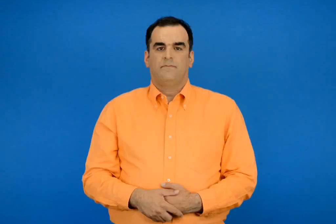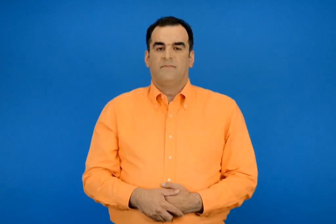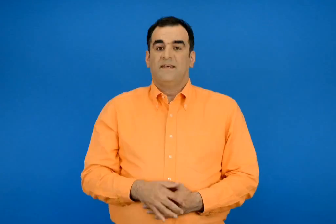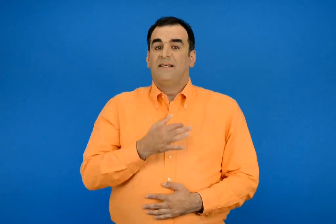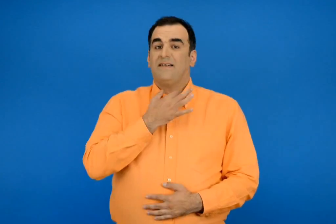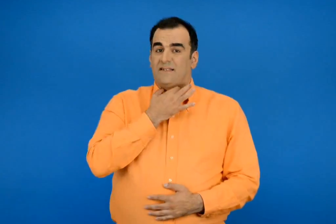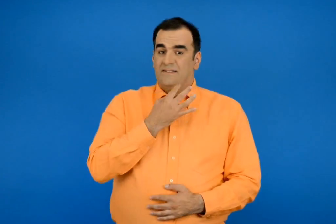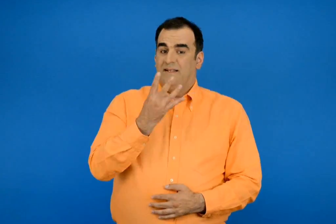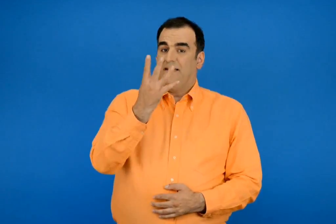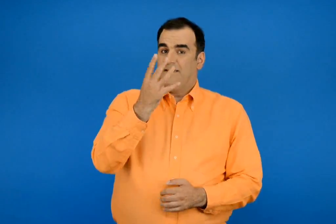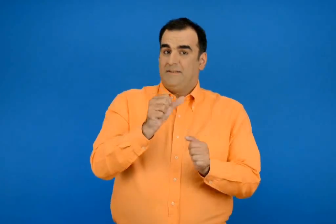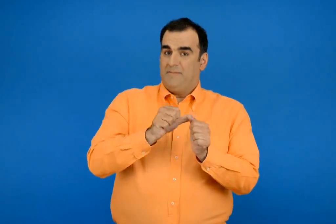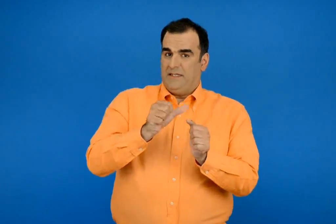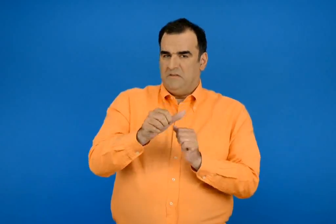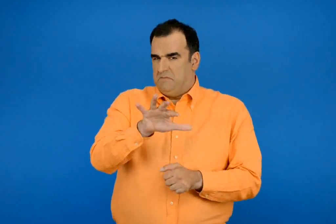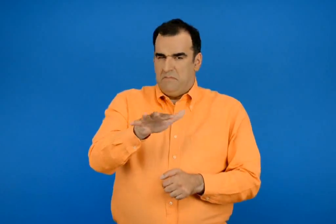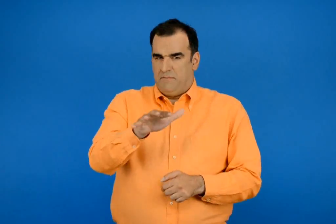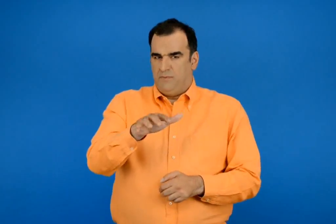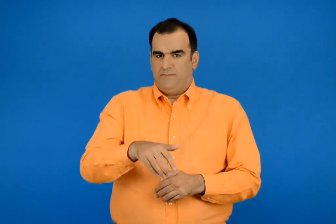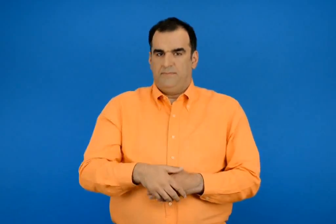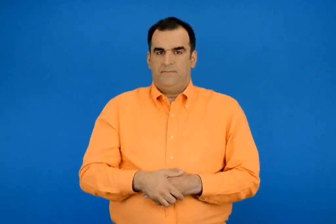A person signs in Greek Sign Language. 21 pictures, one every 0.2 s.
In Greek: χρειάστηκαν περίπου τέσσερις μήνες
